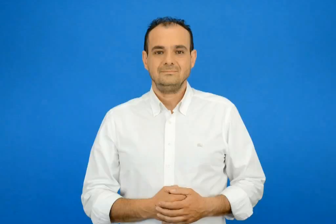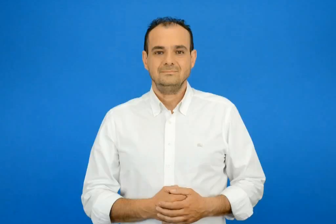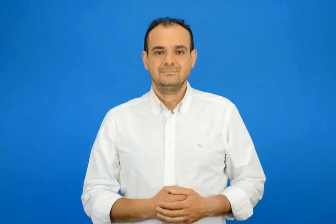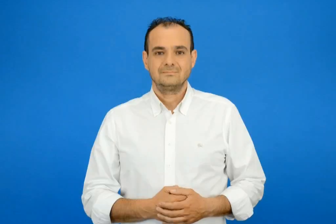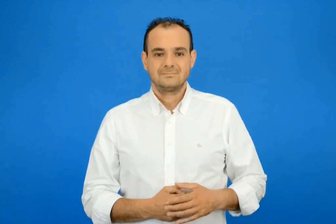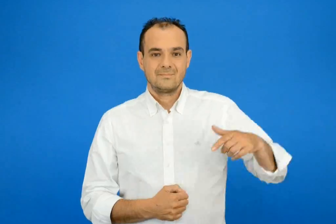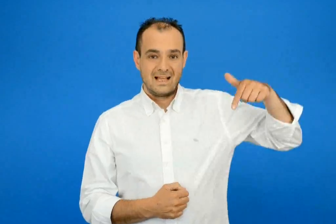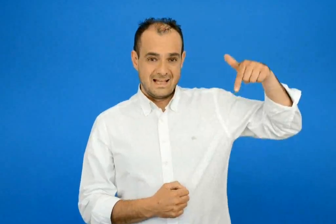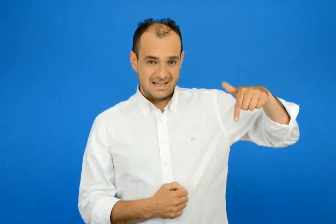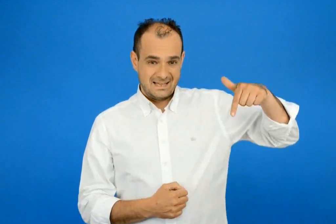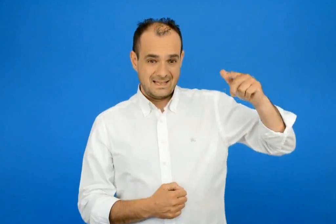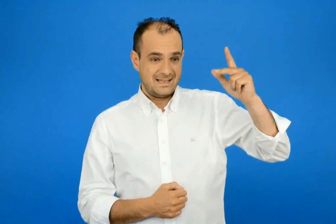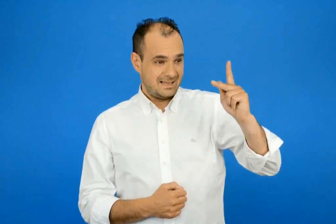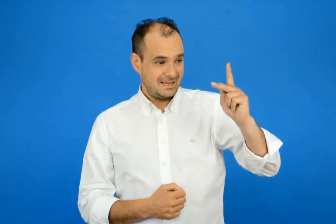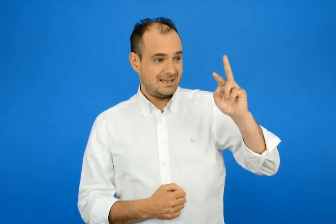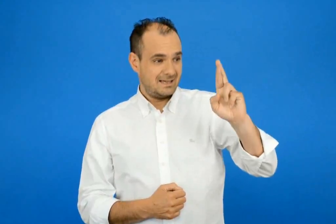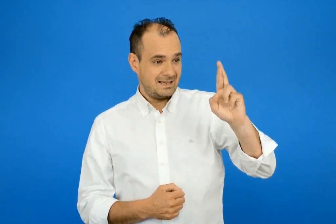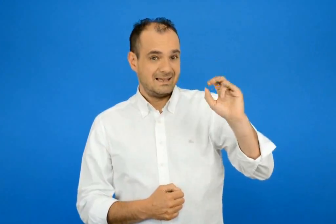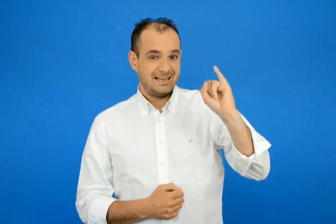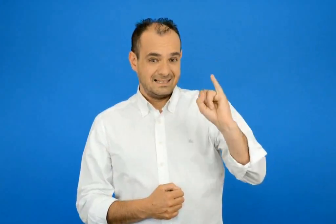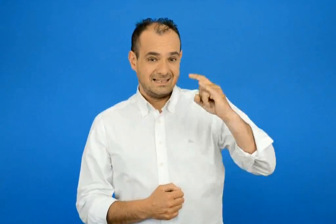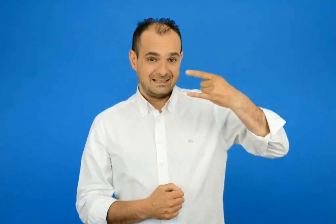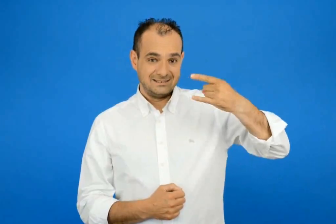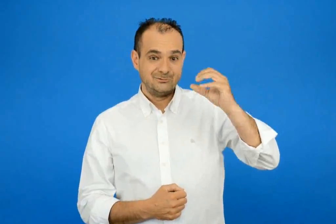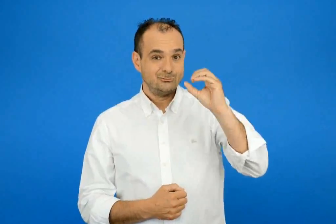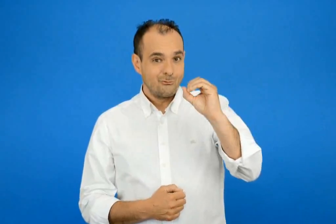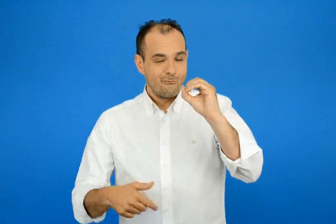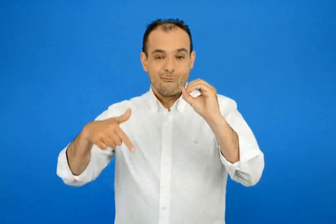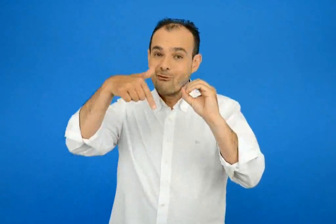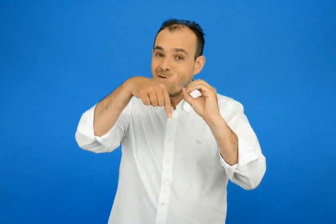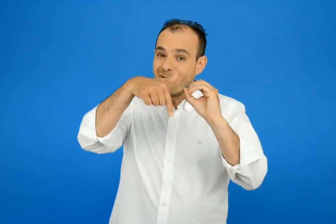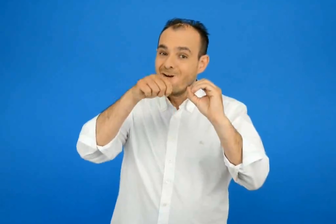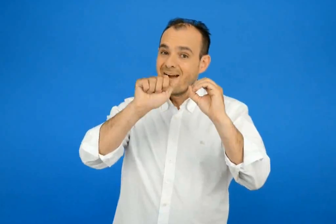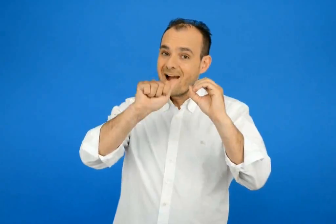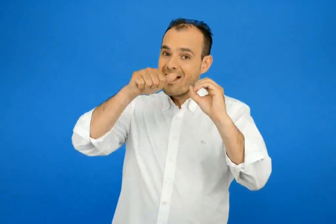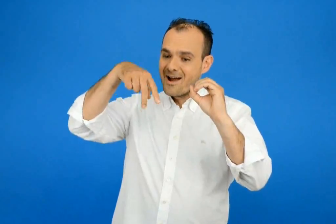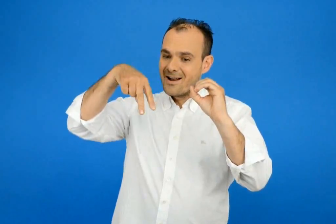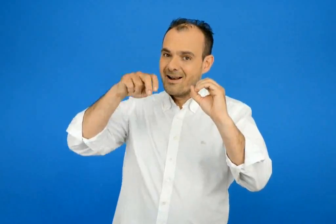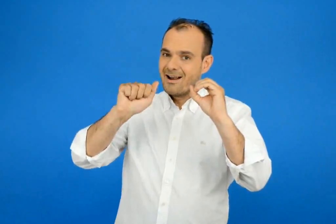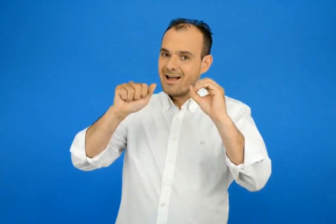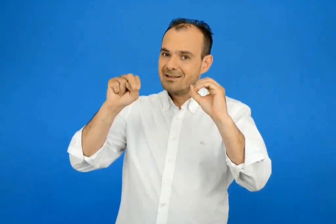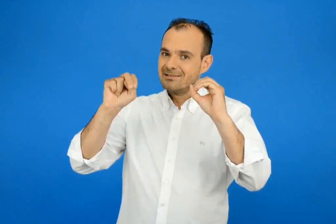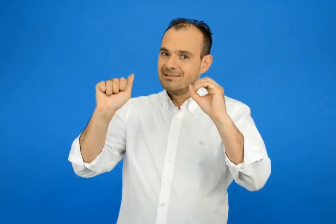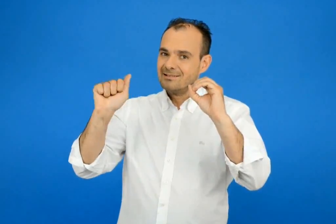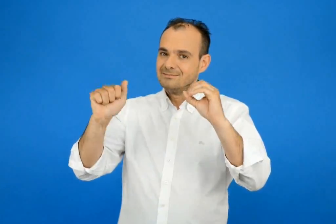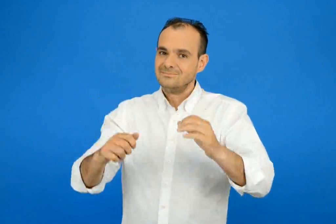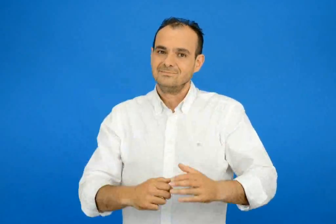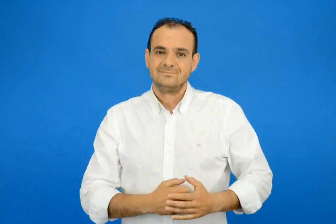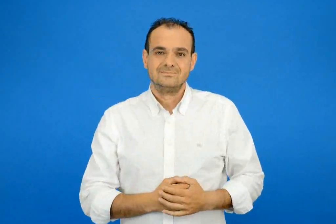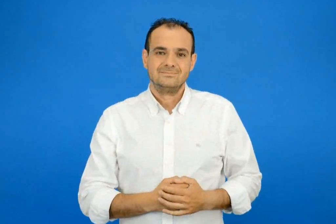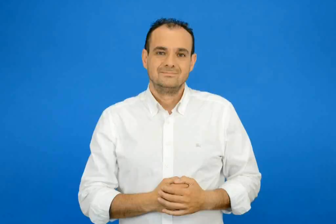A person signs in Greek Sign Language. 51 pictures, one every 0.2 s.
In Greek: γκριζογάλανα
